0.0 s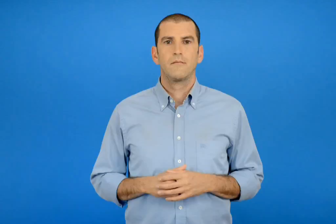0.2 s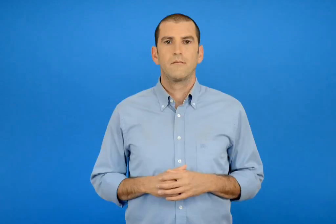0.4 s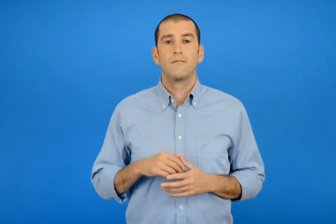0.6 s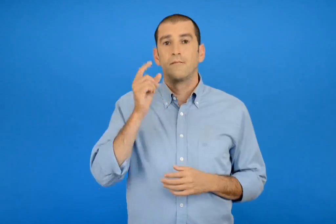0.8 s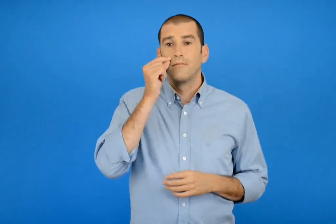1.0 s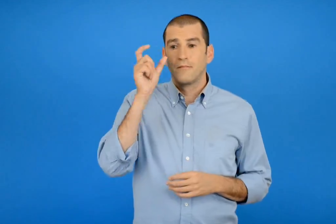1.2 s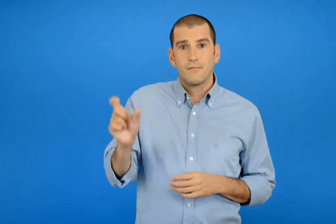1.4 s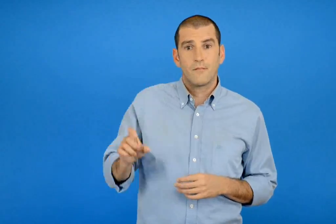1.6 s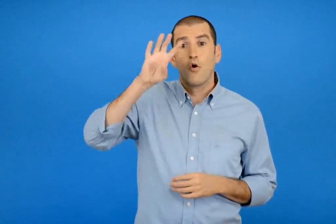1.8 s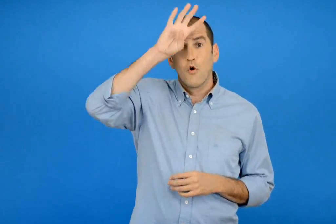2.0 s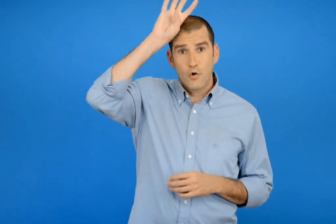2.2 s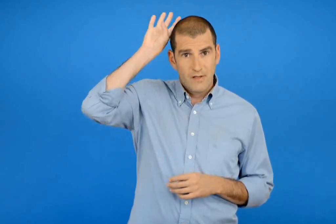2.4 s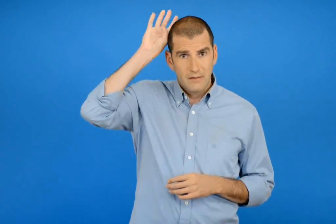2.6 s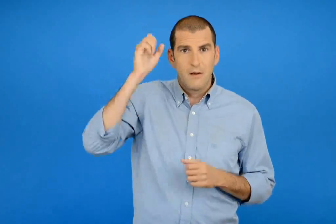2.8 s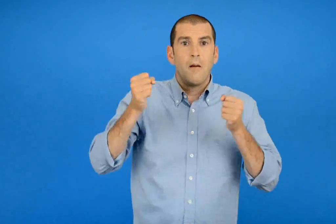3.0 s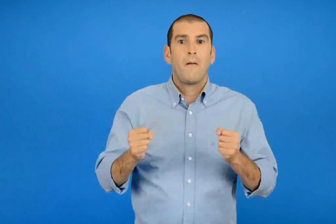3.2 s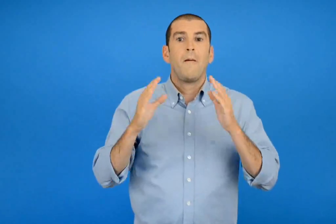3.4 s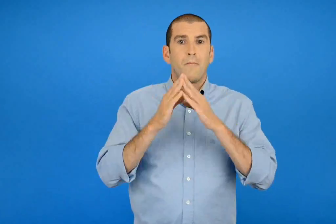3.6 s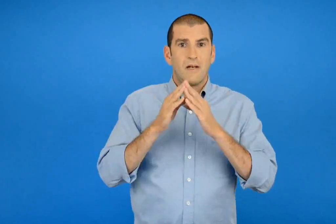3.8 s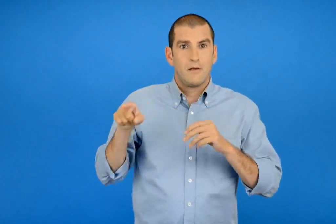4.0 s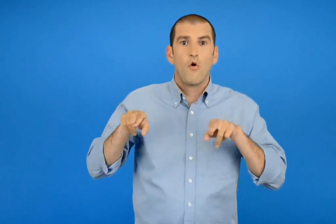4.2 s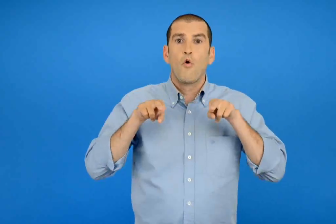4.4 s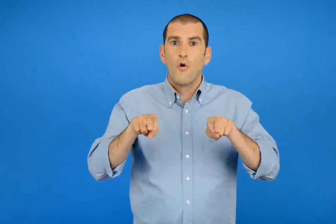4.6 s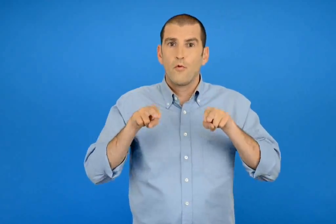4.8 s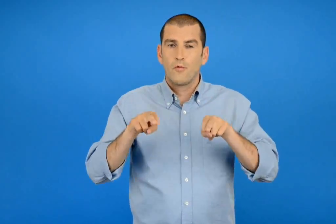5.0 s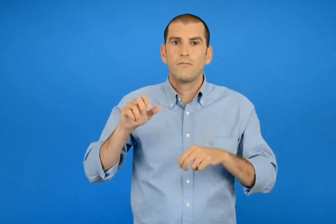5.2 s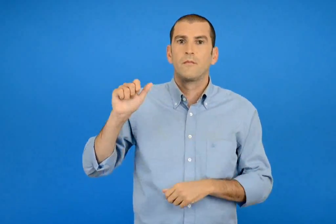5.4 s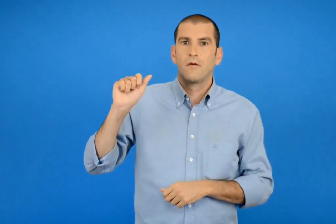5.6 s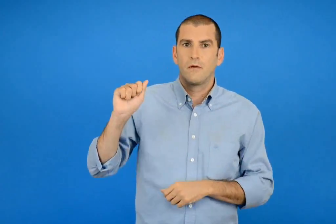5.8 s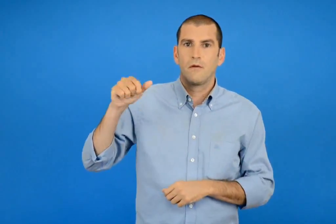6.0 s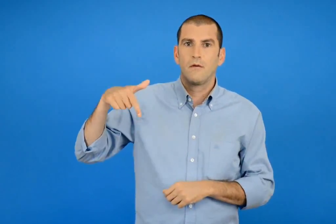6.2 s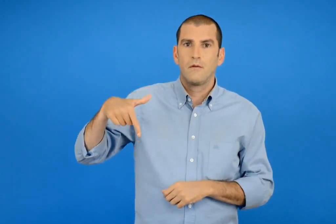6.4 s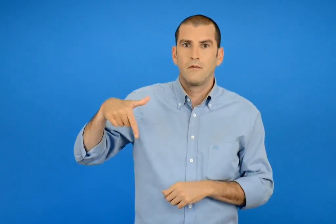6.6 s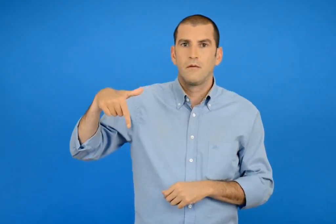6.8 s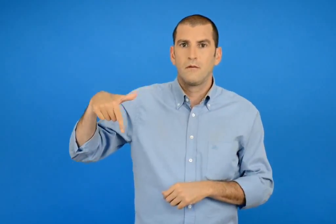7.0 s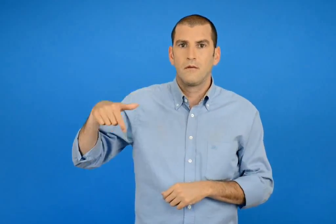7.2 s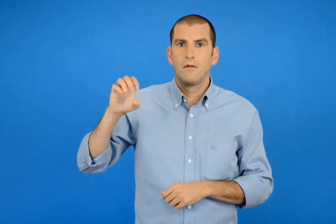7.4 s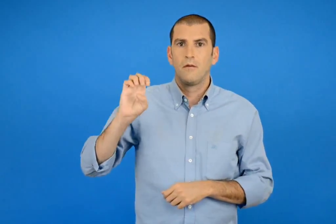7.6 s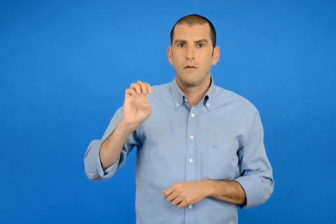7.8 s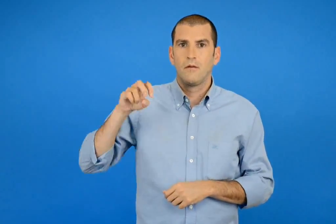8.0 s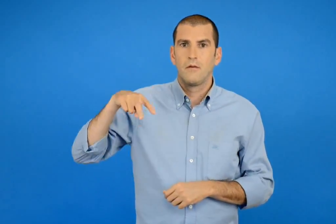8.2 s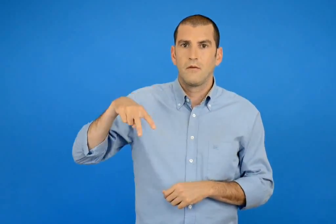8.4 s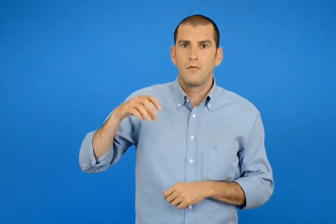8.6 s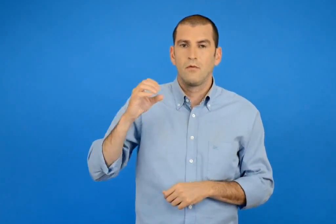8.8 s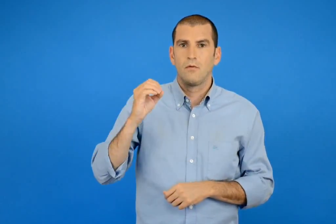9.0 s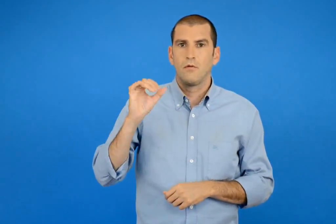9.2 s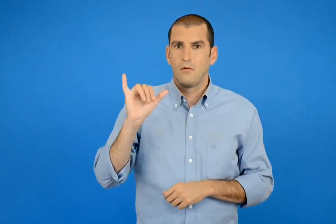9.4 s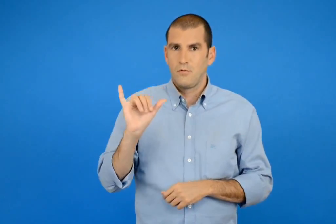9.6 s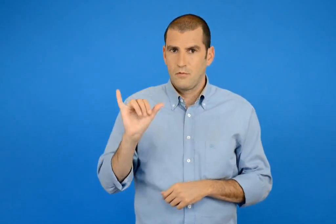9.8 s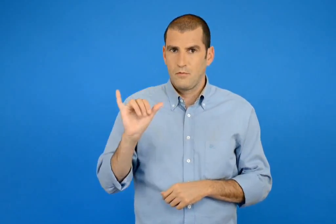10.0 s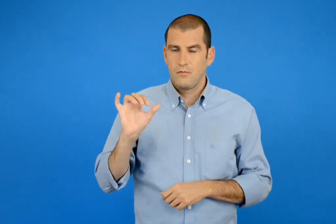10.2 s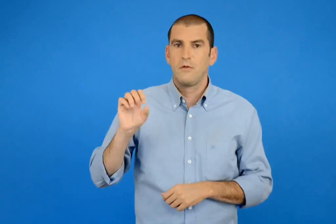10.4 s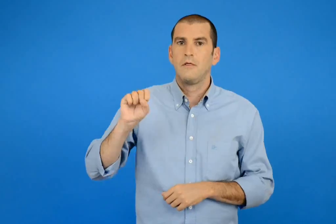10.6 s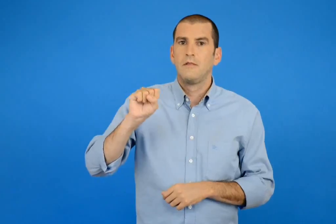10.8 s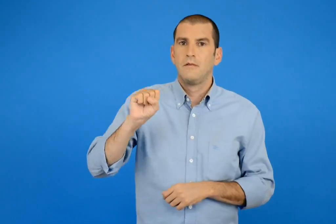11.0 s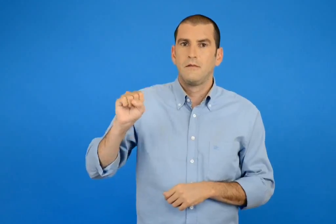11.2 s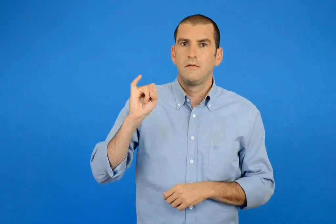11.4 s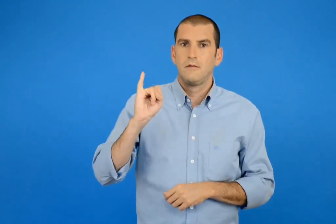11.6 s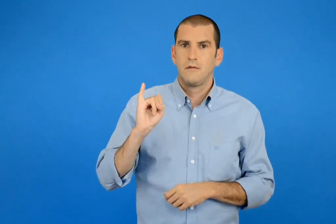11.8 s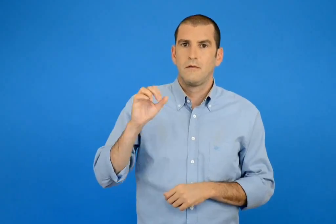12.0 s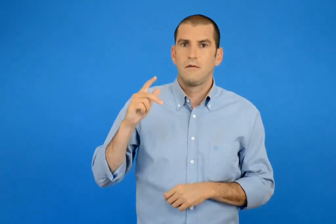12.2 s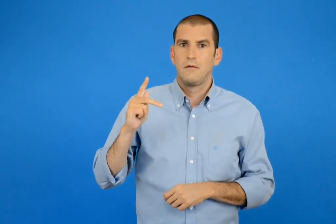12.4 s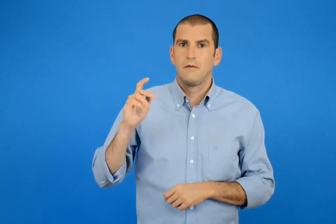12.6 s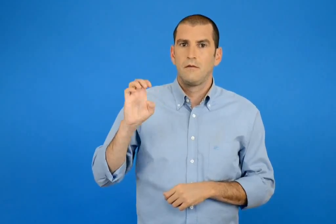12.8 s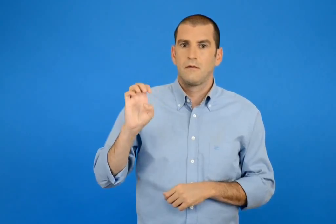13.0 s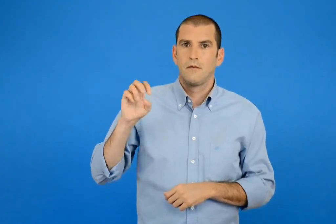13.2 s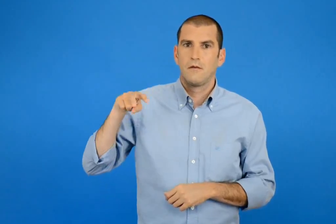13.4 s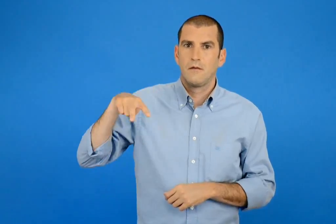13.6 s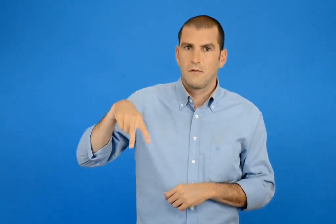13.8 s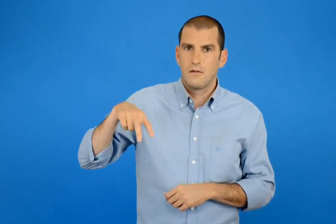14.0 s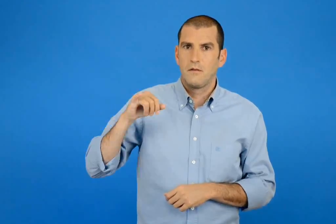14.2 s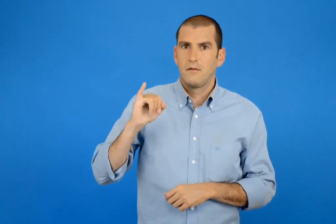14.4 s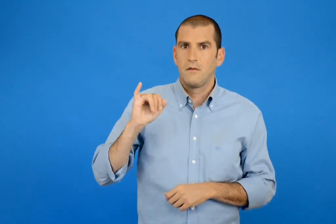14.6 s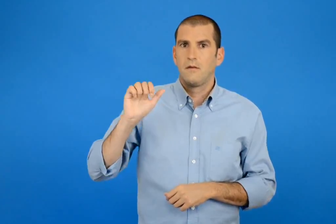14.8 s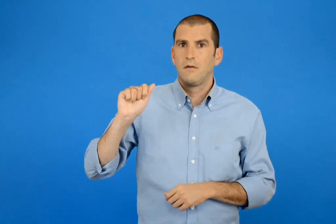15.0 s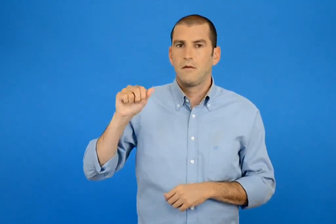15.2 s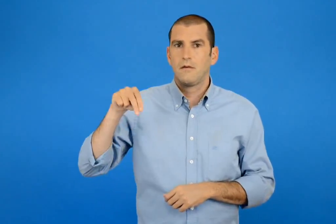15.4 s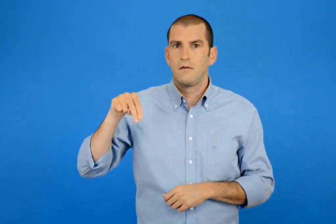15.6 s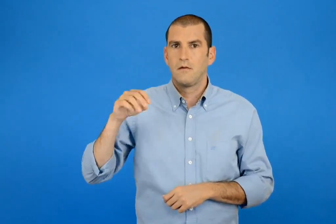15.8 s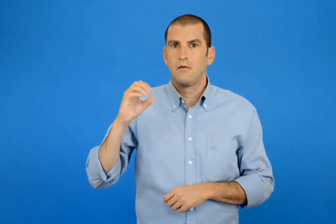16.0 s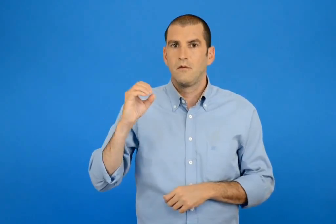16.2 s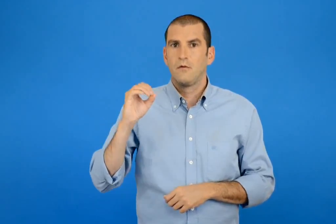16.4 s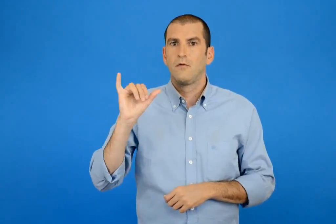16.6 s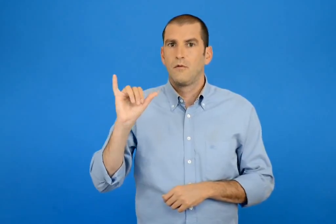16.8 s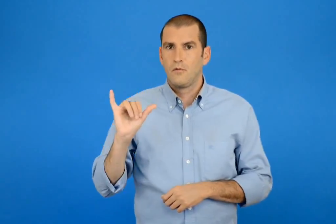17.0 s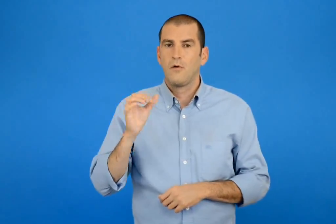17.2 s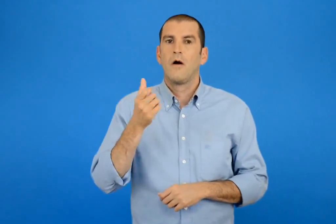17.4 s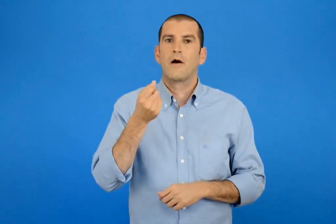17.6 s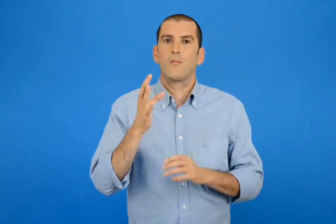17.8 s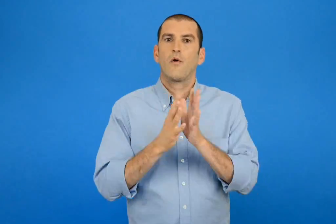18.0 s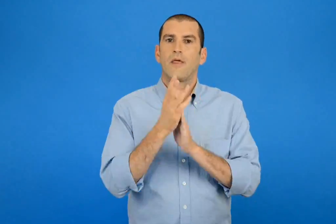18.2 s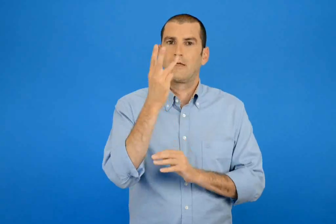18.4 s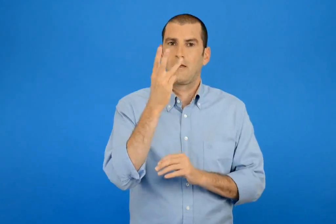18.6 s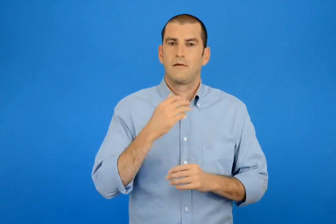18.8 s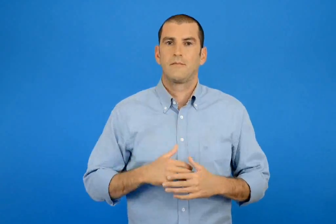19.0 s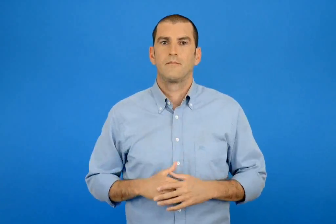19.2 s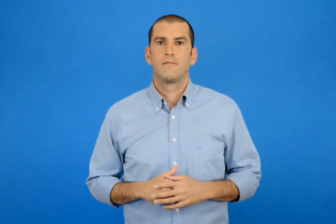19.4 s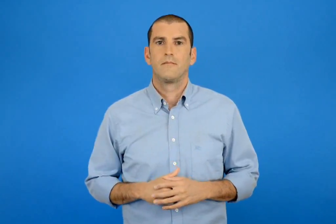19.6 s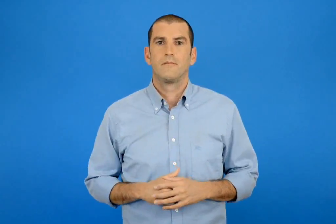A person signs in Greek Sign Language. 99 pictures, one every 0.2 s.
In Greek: ο ορφέας μένει στην οδό άγγελου σικελιανού 13
